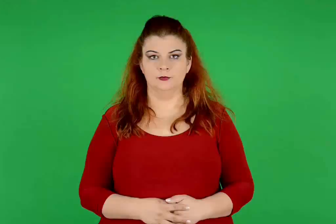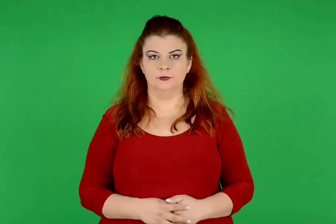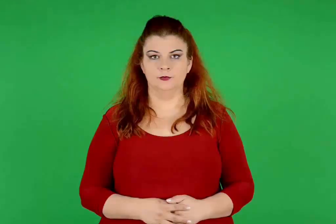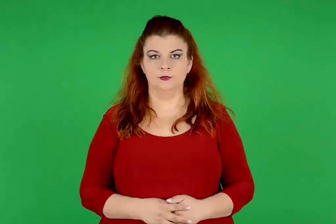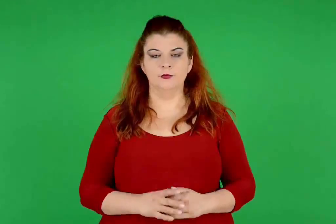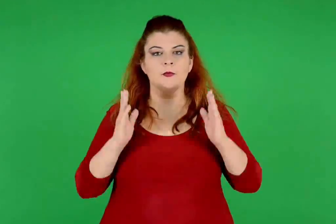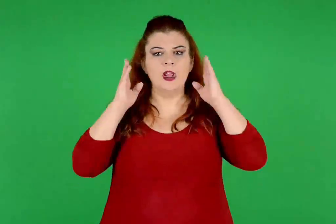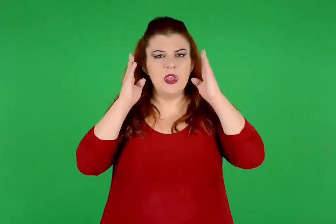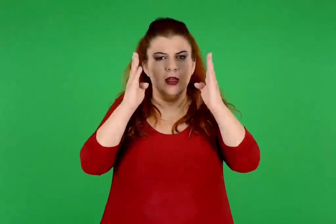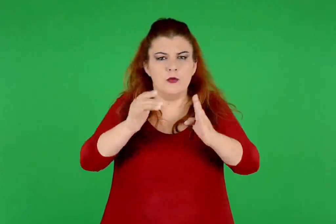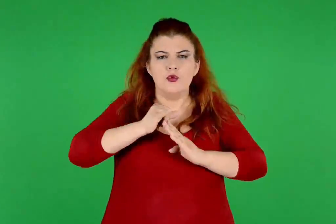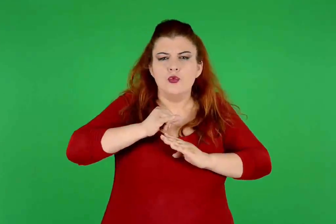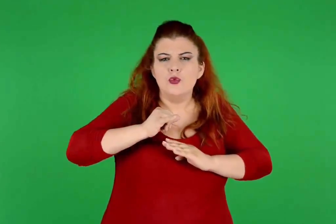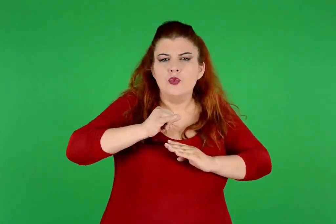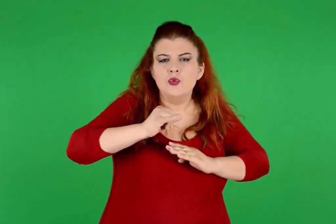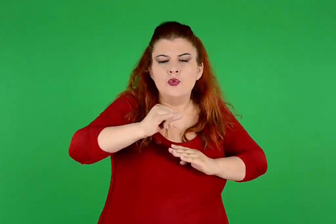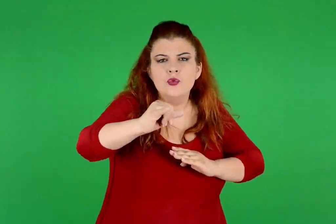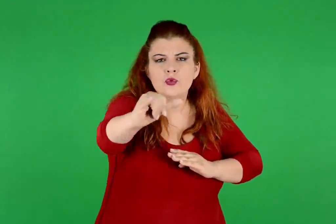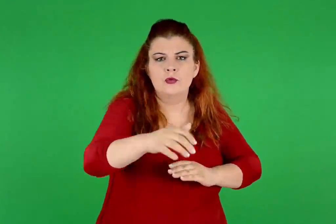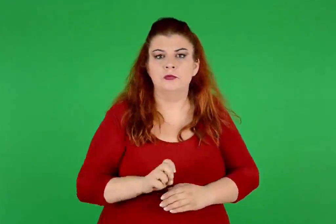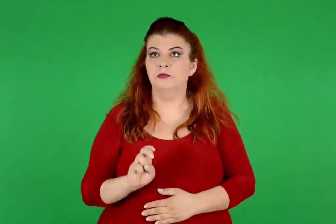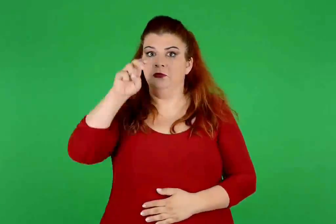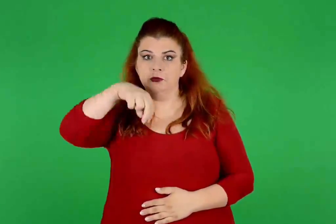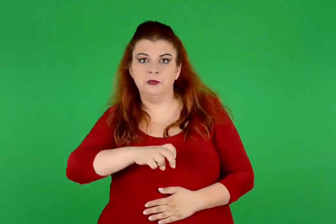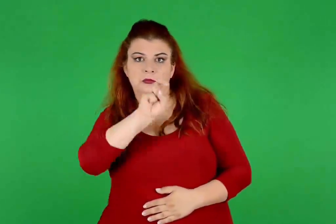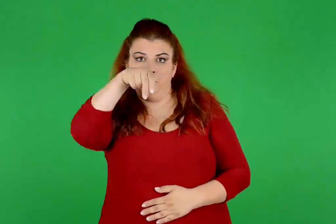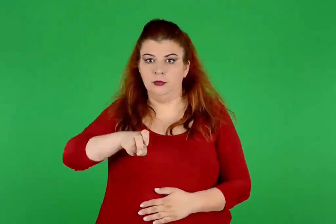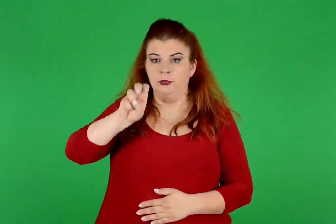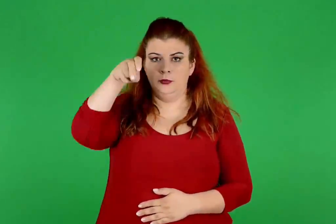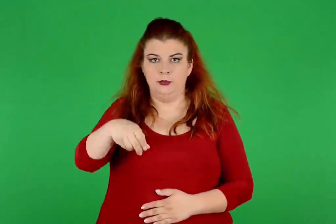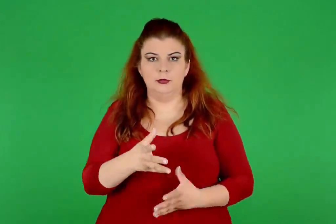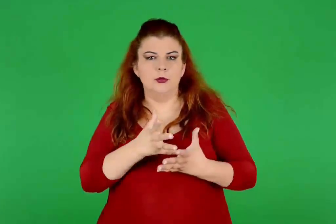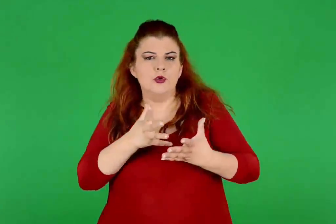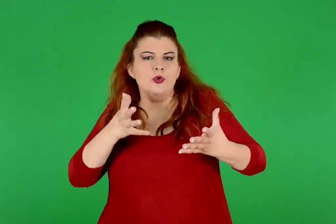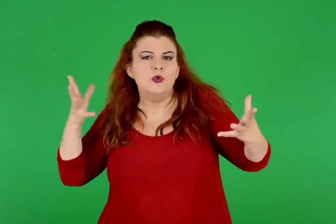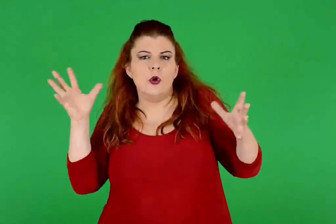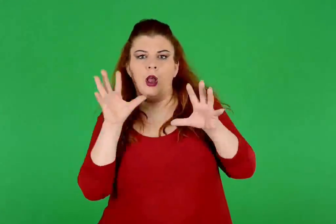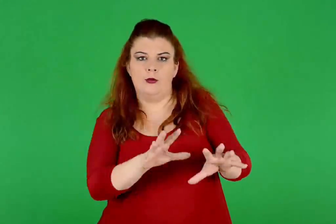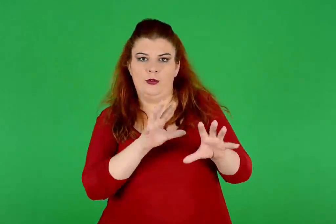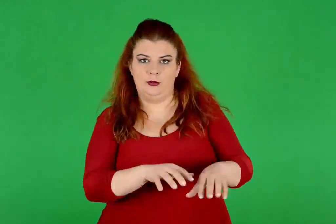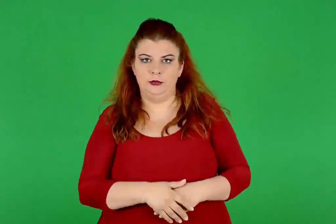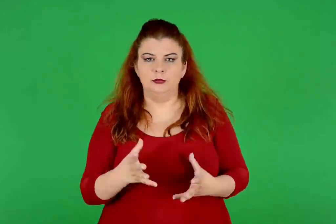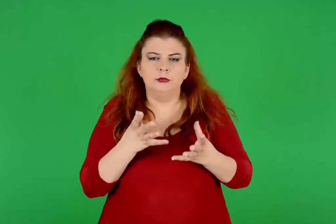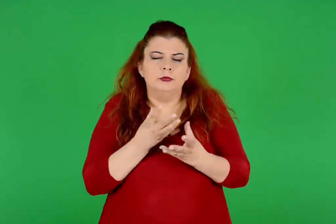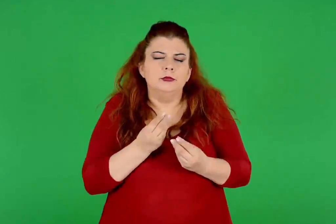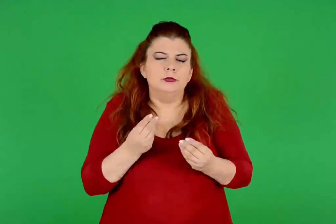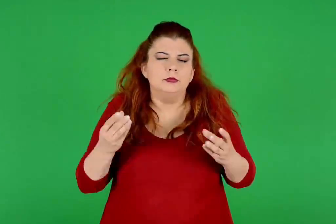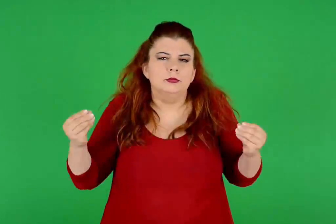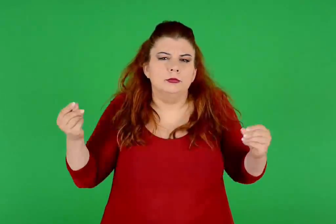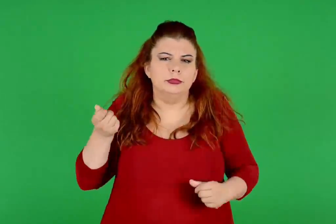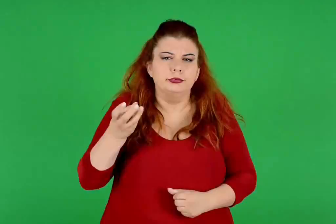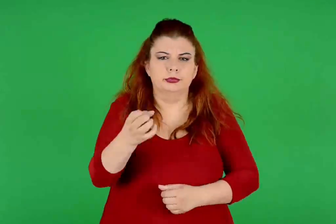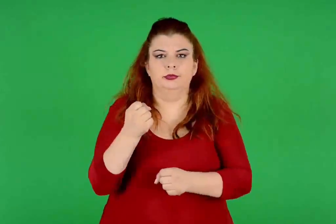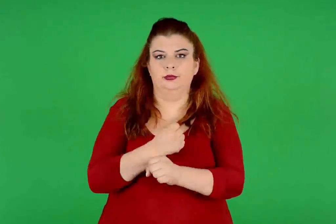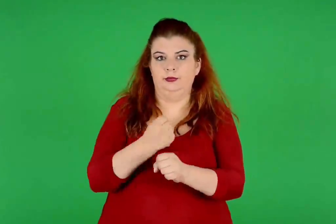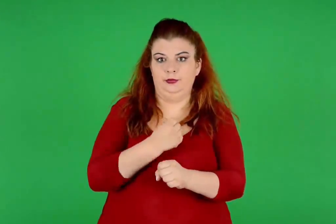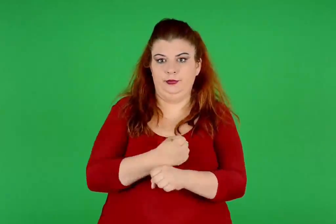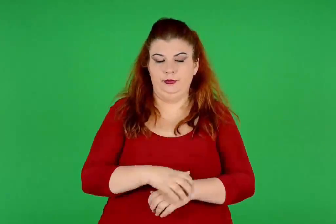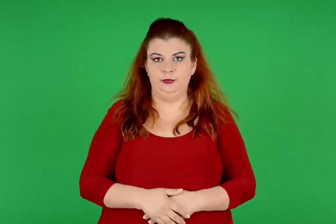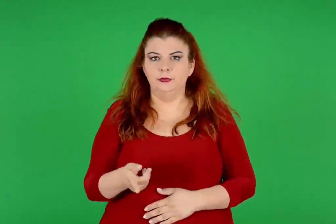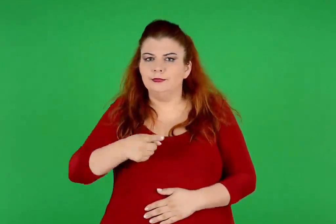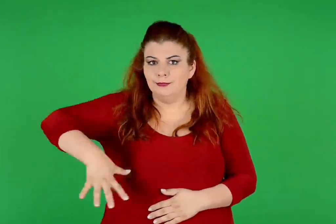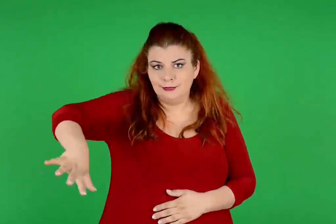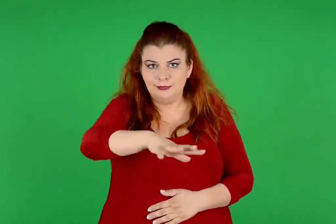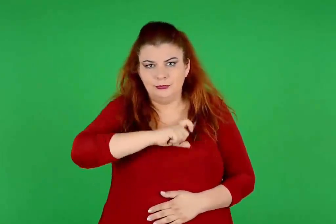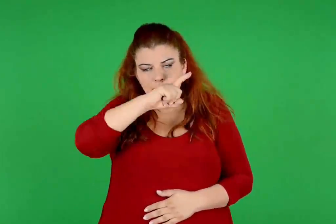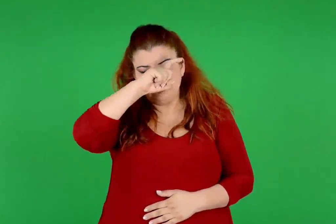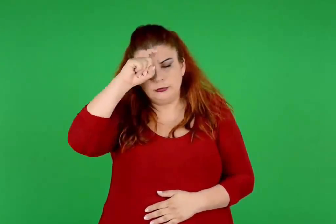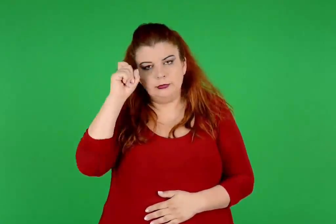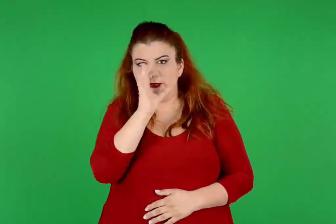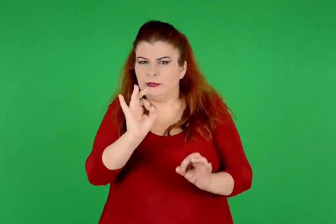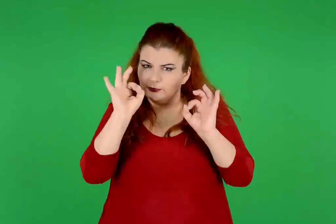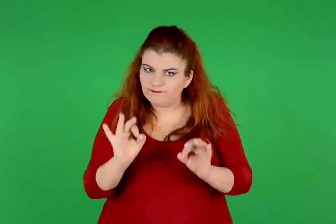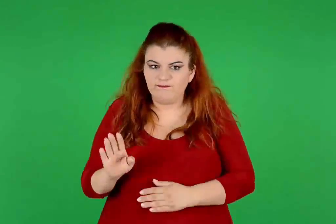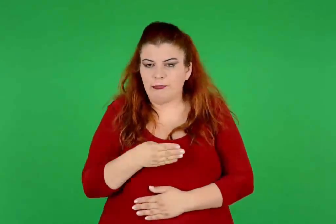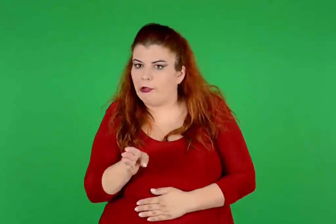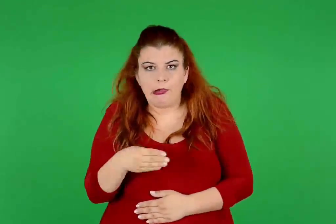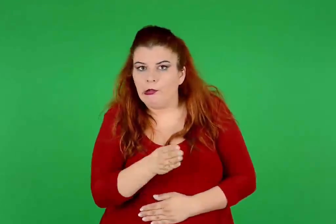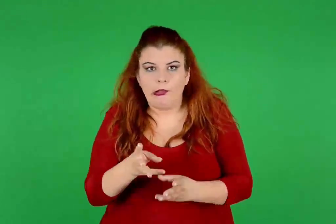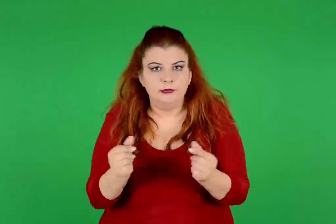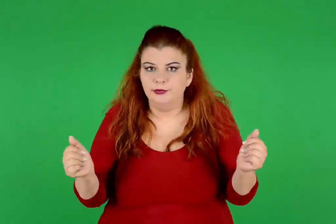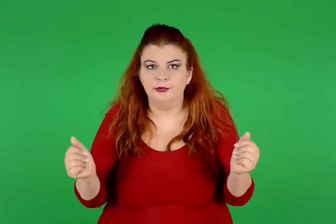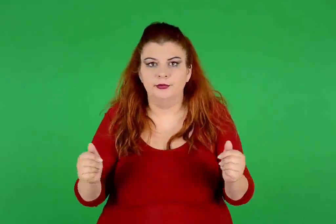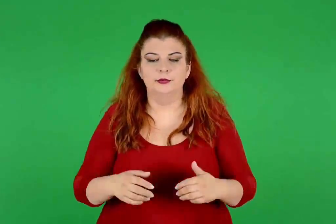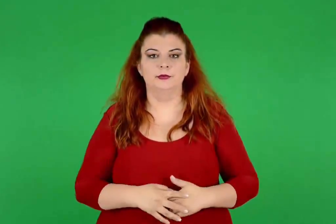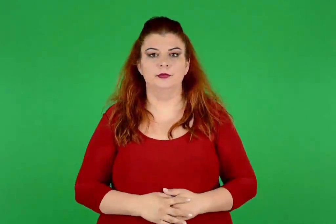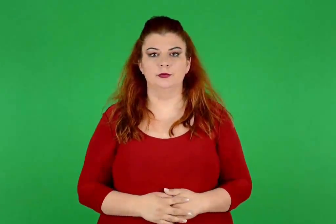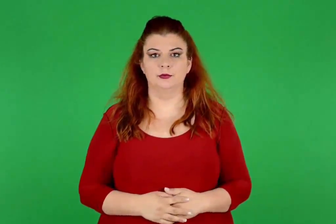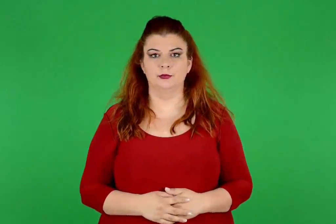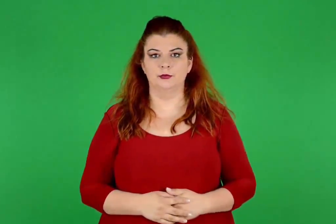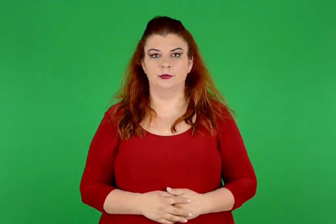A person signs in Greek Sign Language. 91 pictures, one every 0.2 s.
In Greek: είχε απέραντους διαδρόμους , σκάλες , μεγάλες αποθήκες κι αμέτρητα εργαστήρια. ήταν πολύπλοκο , πραγματικός λαβύρινθος
